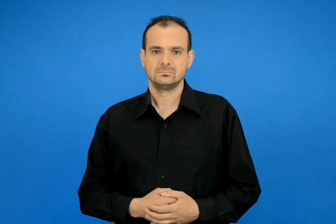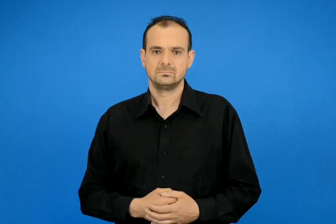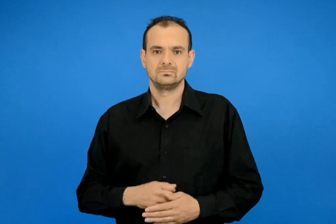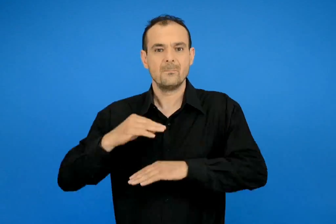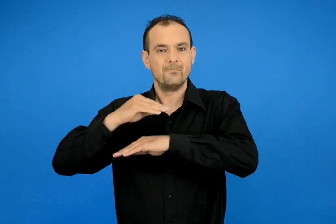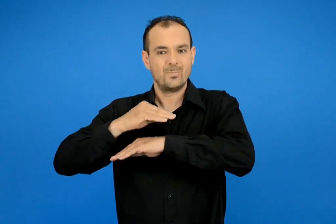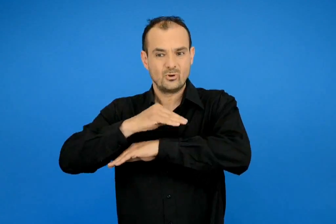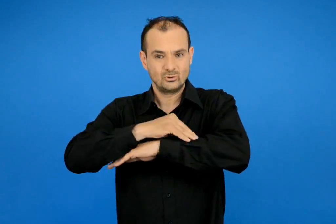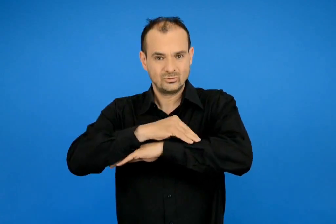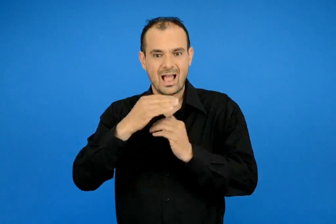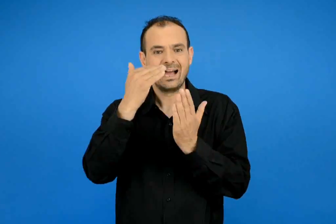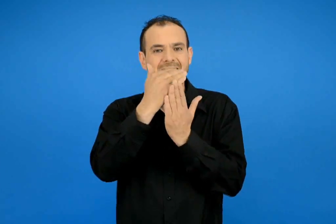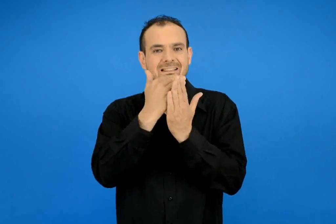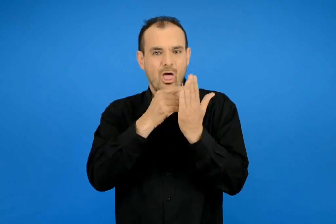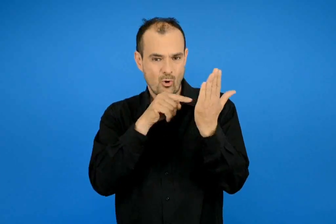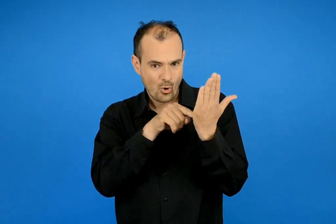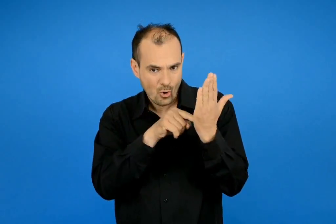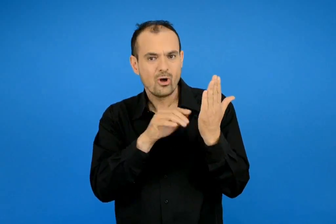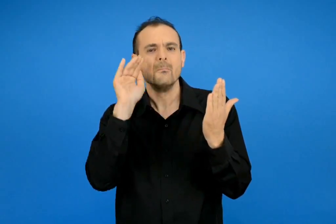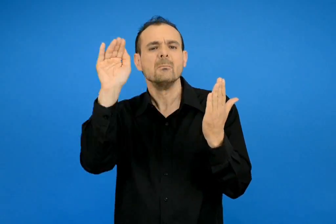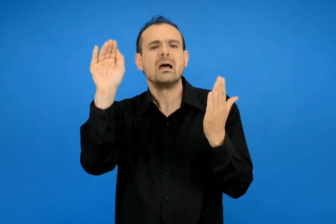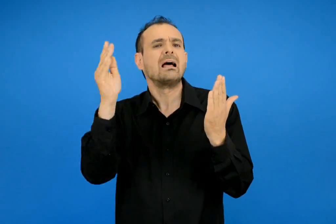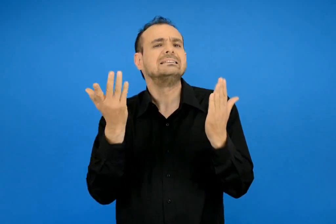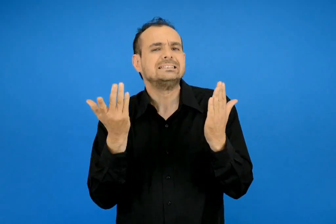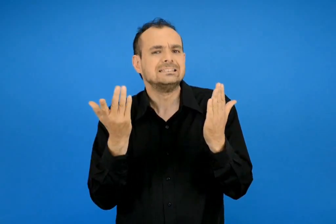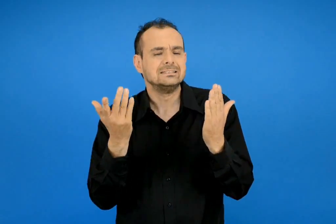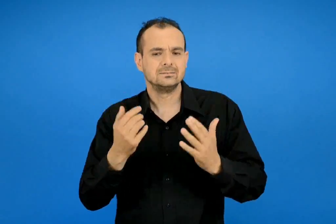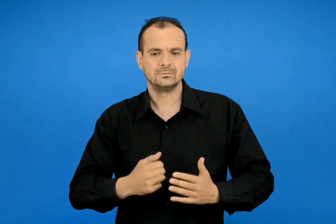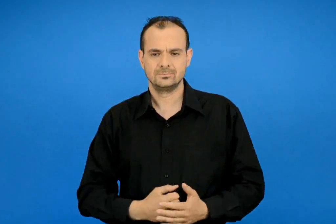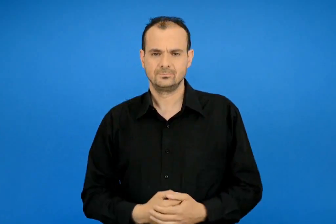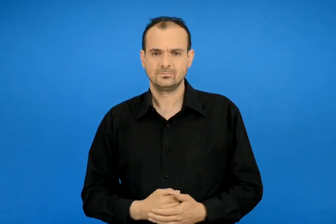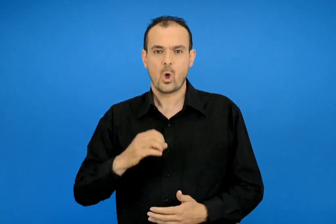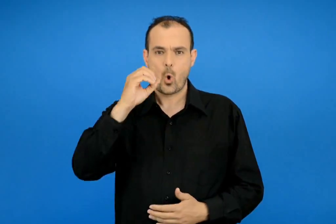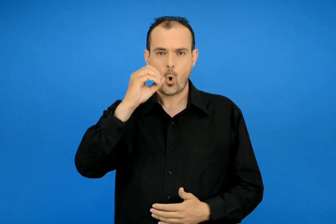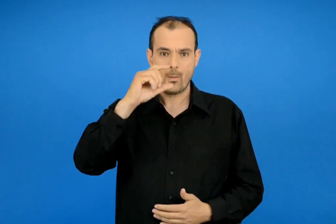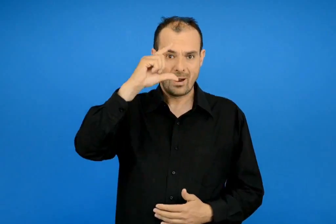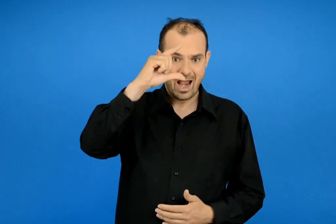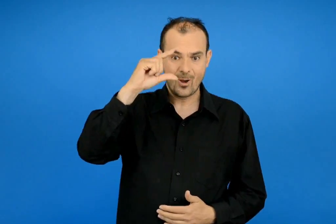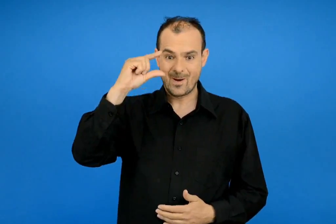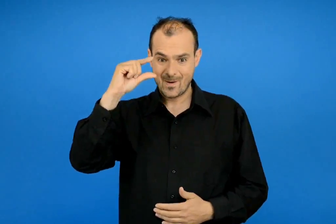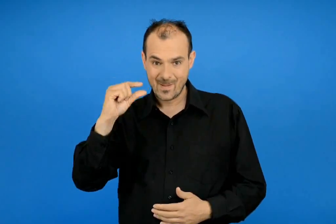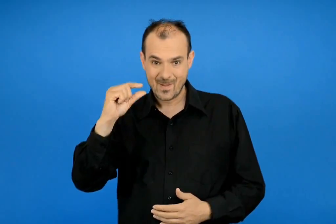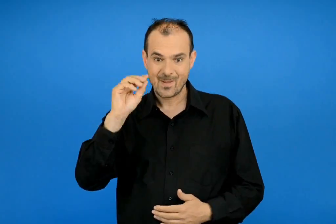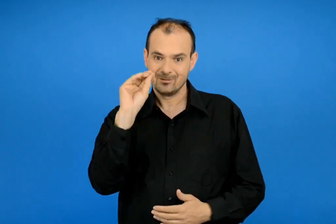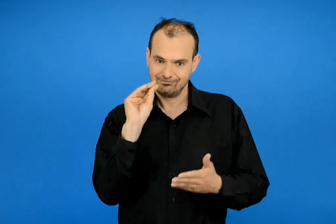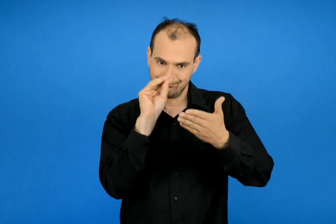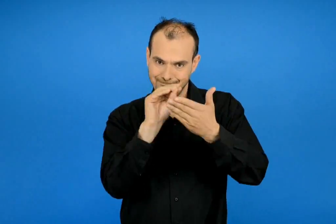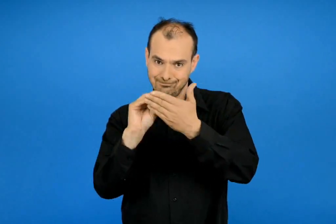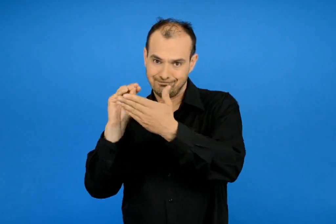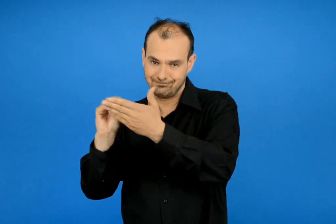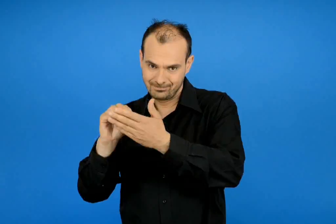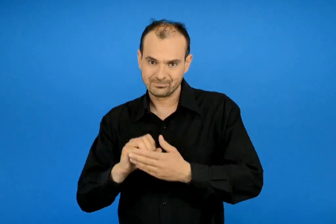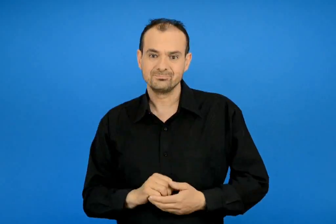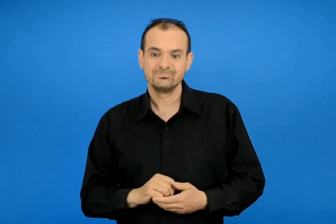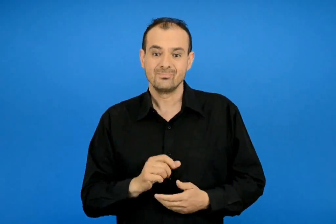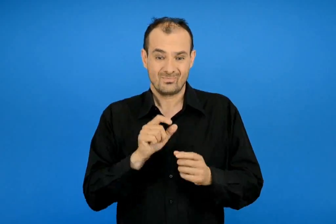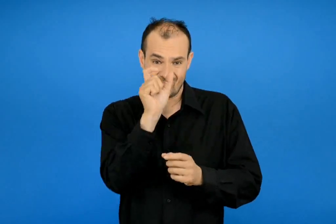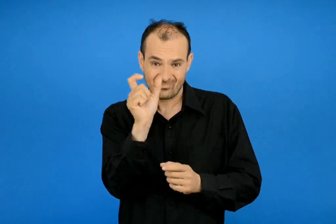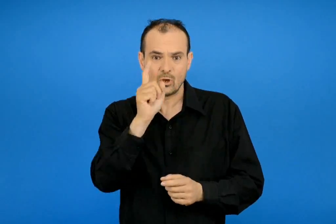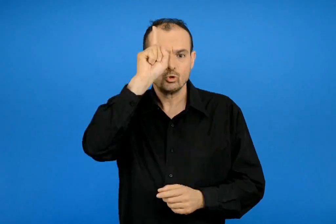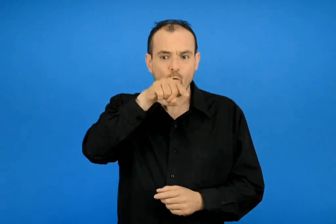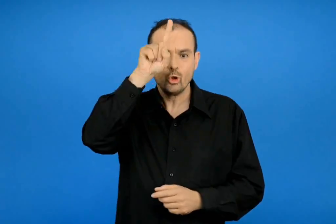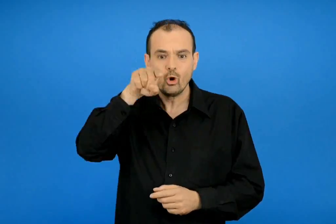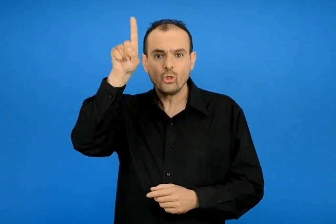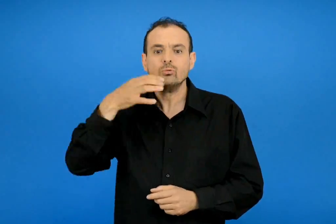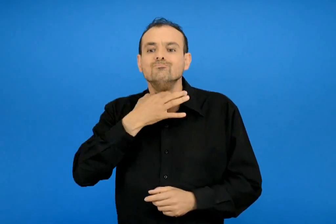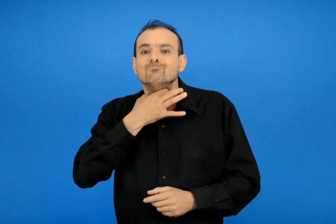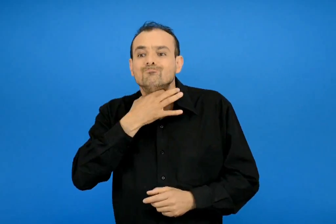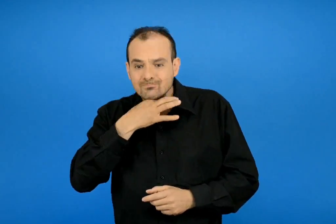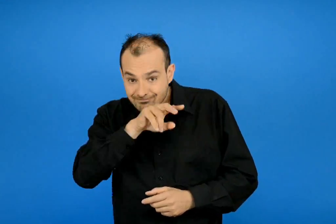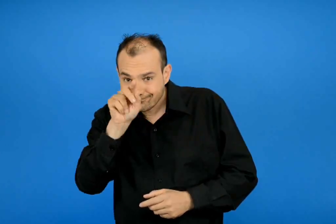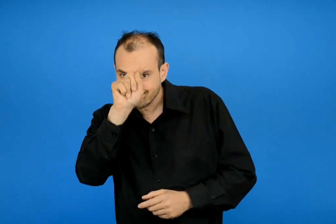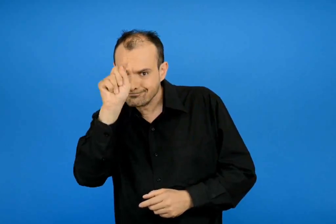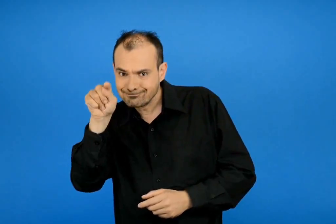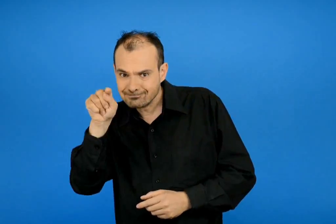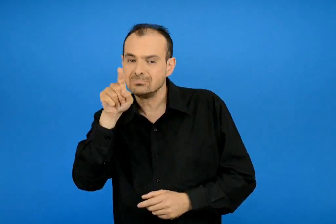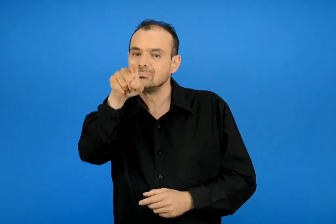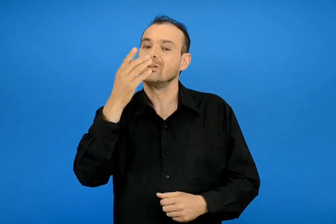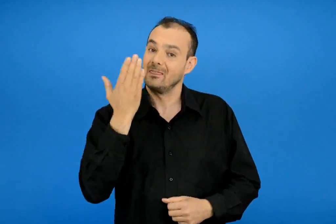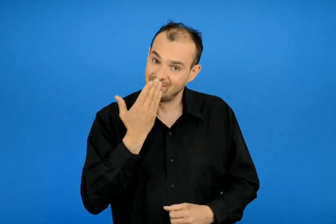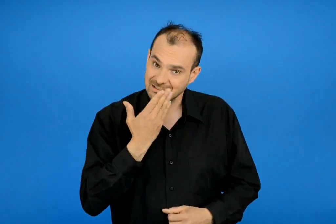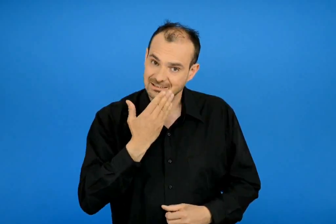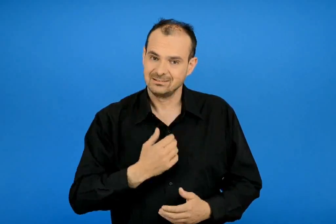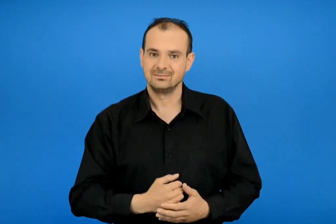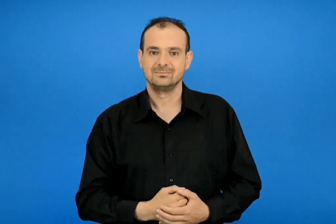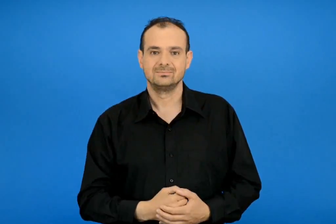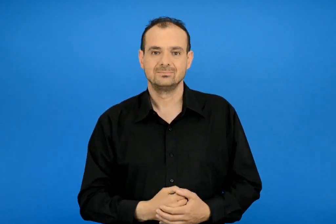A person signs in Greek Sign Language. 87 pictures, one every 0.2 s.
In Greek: τι παραγγέλνει από τον κατάλογο ο ποντικός ; συμπλήρωσε τα ο ο βάλε τόνο όπου χρειάζεται και διάβασε
